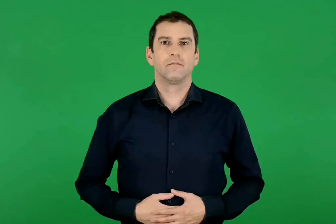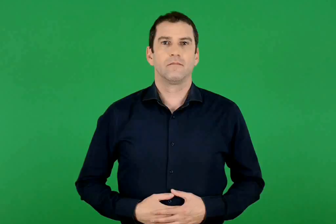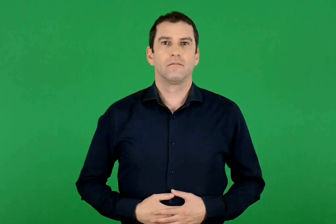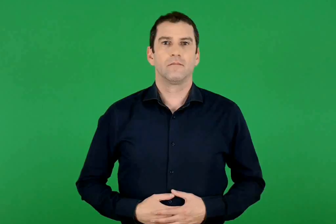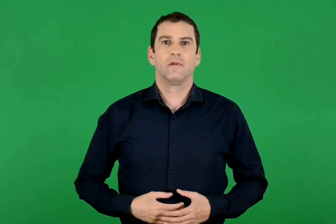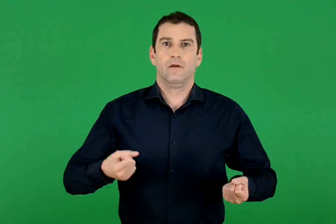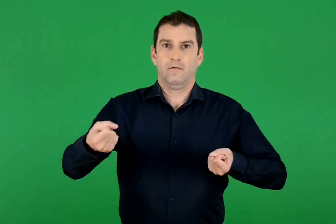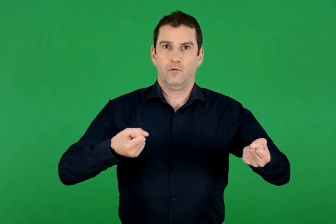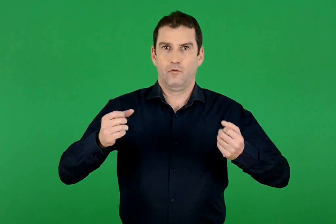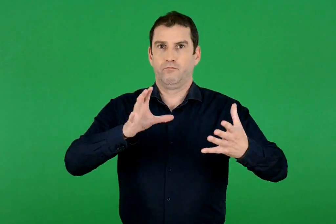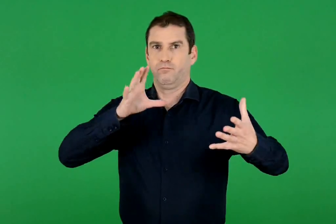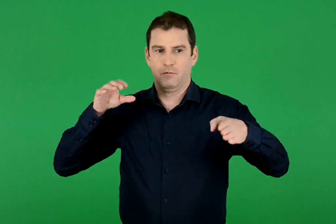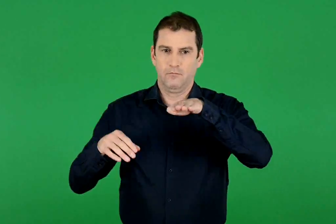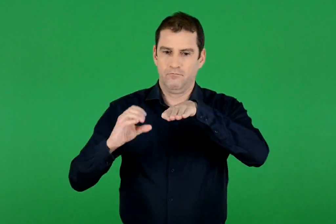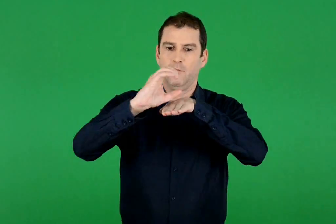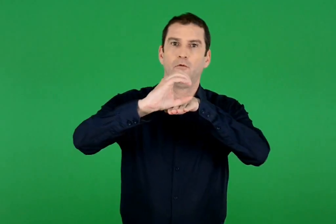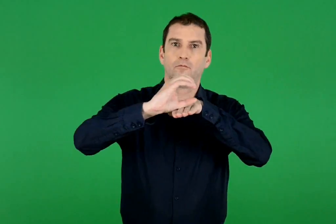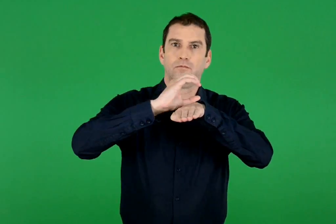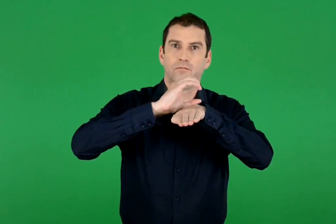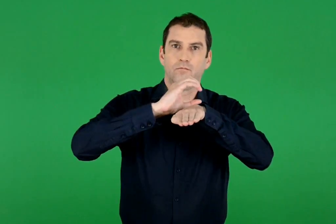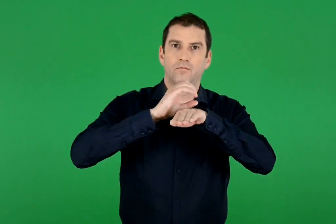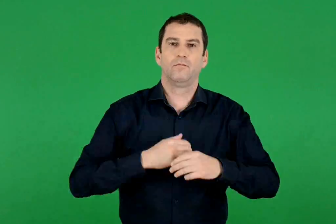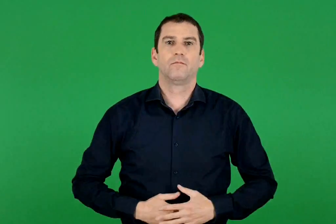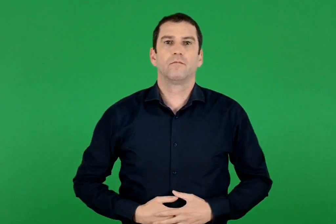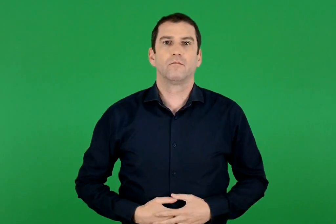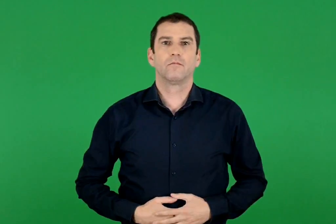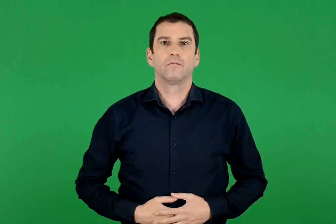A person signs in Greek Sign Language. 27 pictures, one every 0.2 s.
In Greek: βυτιοφόρο
